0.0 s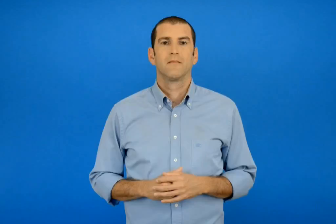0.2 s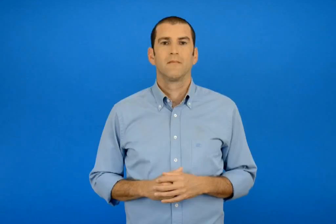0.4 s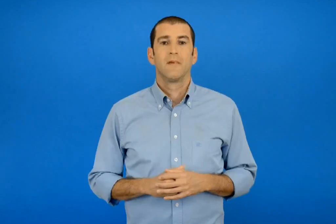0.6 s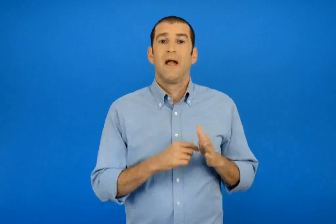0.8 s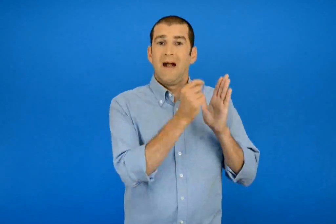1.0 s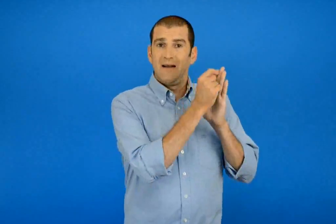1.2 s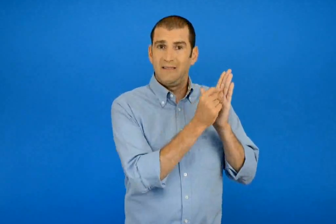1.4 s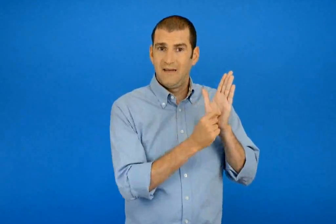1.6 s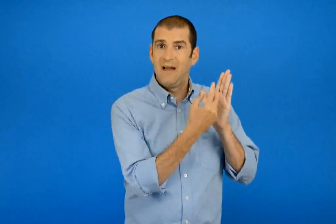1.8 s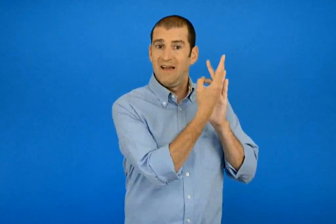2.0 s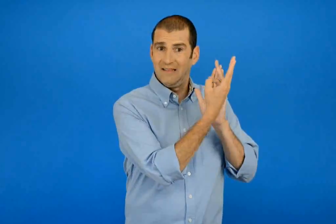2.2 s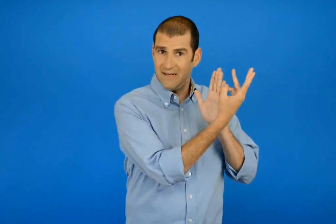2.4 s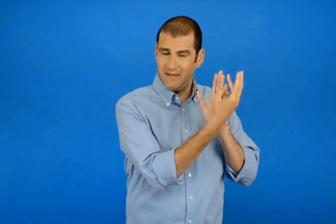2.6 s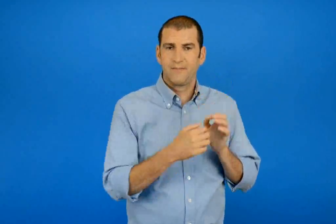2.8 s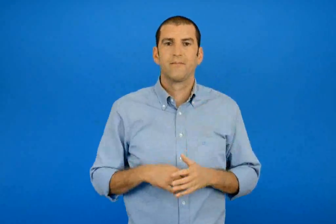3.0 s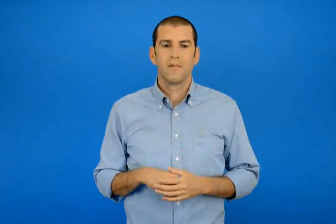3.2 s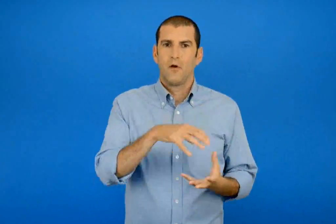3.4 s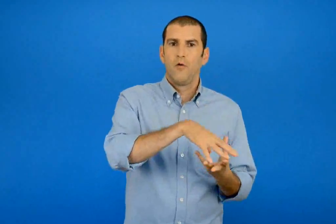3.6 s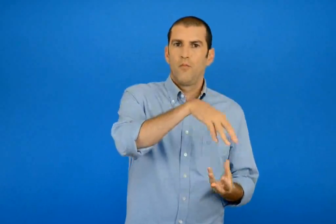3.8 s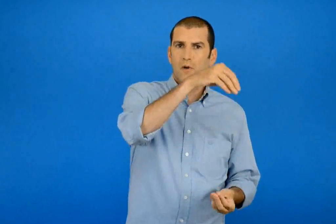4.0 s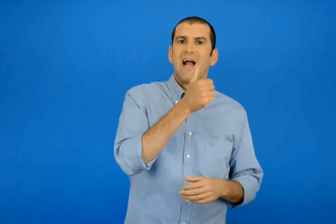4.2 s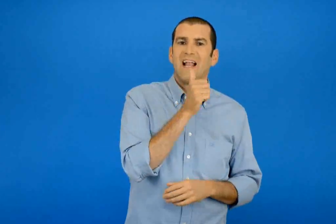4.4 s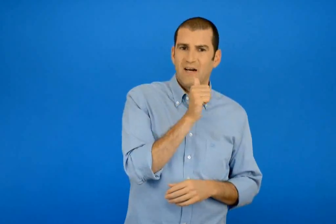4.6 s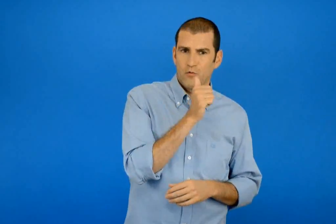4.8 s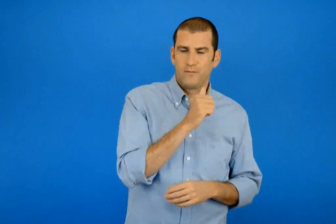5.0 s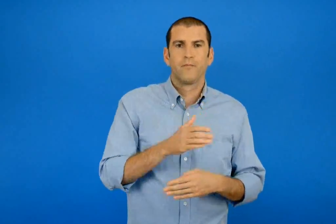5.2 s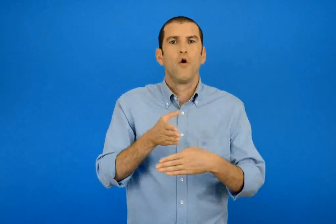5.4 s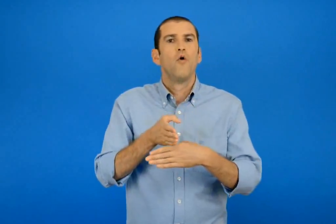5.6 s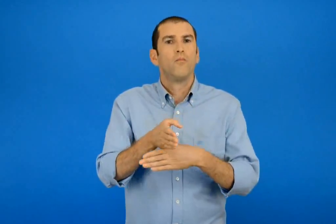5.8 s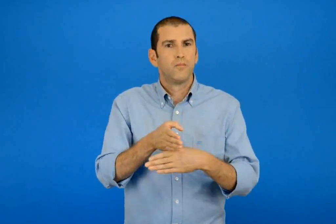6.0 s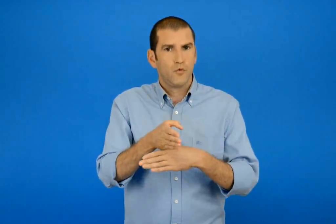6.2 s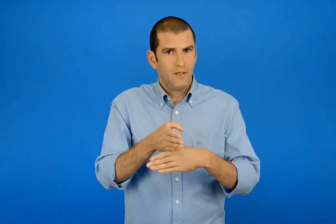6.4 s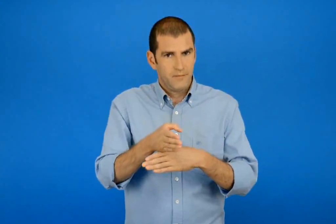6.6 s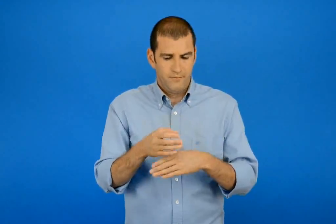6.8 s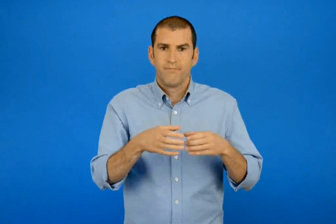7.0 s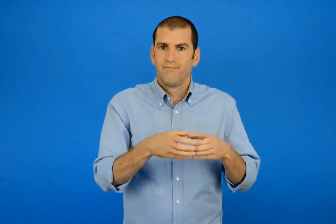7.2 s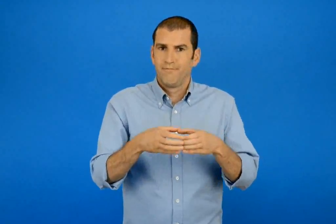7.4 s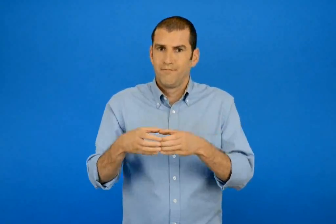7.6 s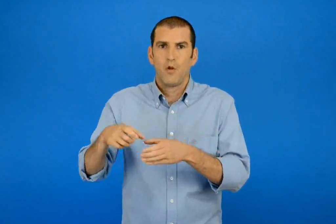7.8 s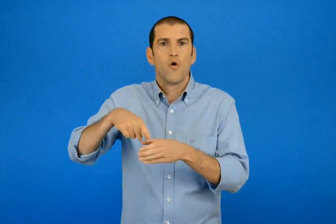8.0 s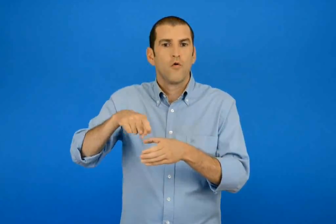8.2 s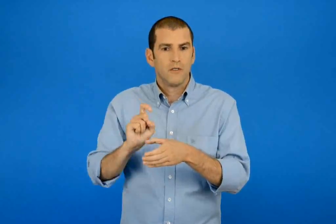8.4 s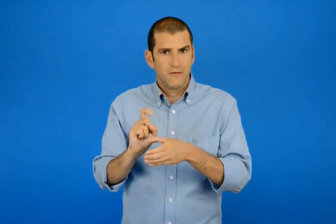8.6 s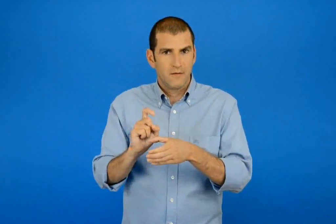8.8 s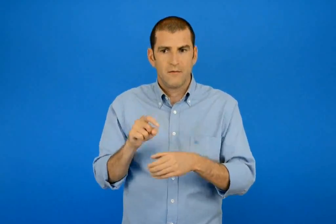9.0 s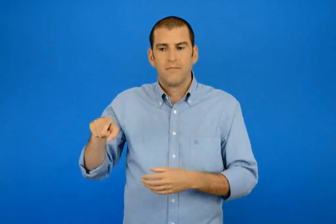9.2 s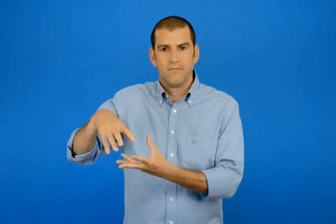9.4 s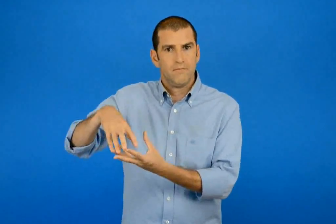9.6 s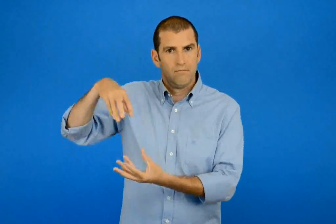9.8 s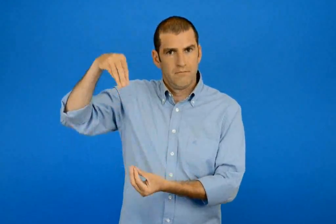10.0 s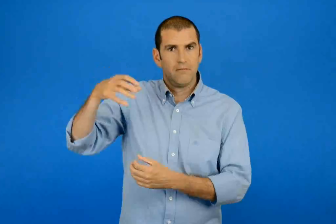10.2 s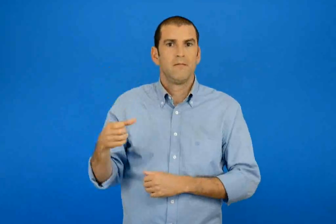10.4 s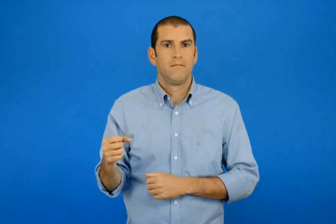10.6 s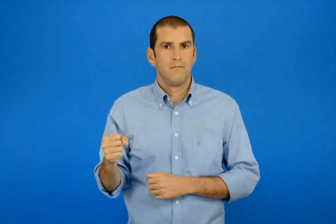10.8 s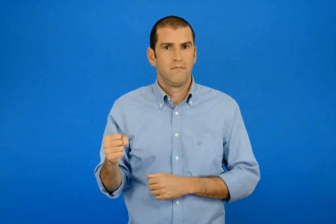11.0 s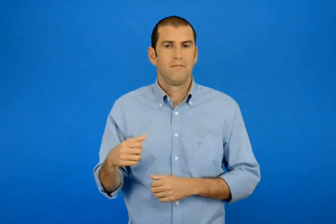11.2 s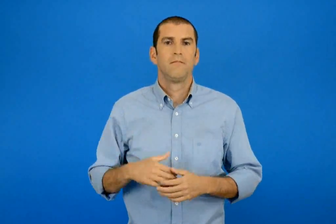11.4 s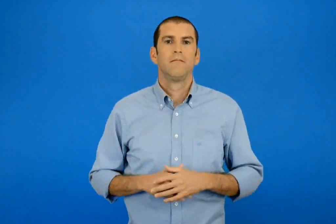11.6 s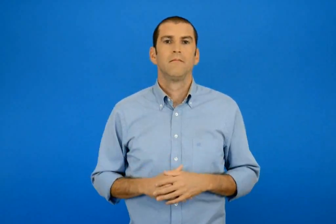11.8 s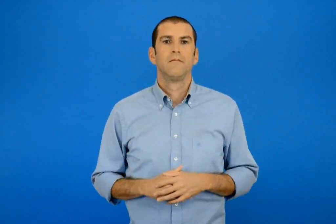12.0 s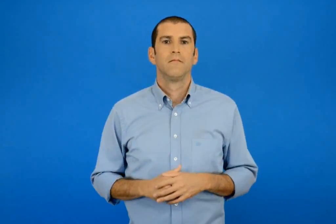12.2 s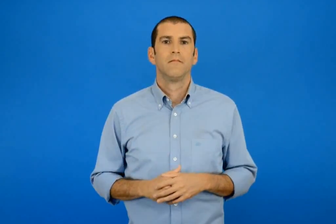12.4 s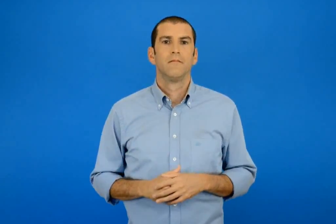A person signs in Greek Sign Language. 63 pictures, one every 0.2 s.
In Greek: λίστα 3 νερό ψωμί κονσέρβες γάλα
